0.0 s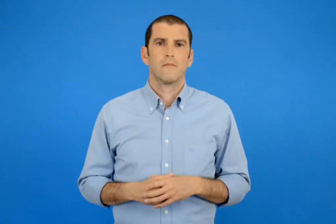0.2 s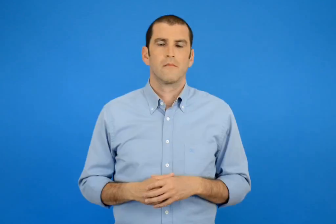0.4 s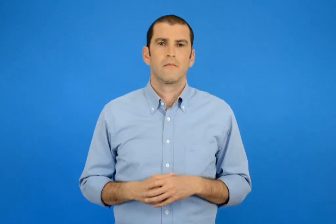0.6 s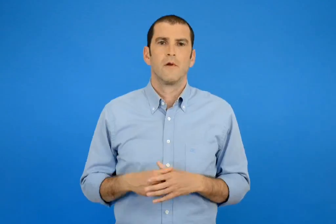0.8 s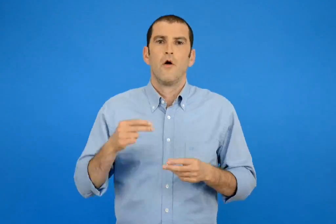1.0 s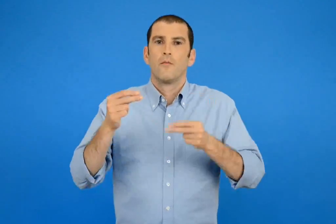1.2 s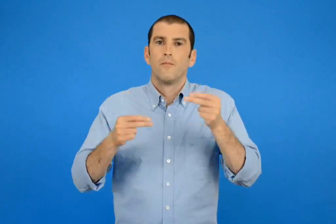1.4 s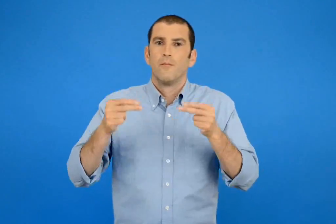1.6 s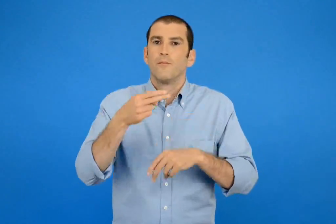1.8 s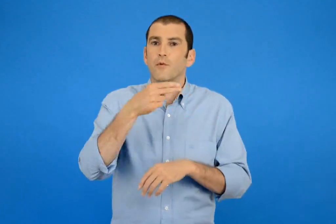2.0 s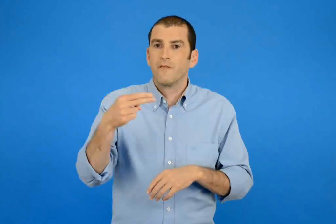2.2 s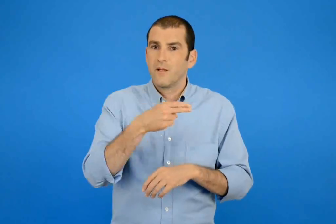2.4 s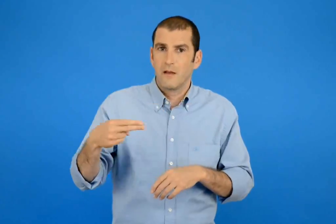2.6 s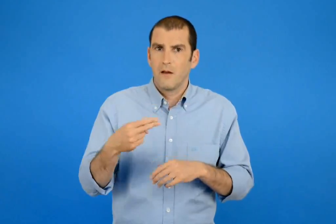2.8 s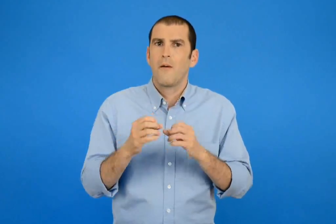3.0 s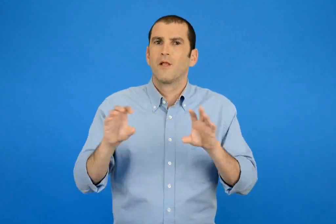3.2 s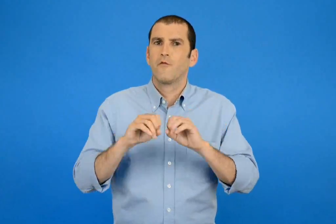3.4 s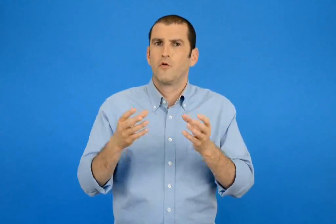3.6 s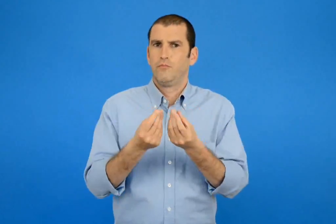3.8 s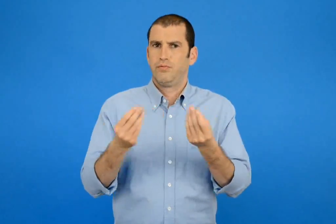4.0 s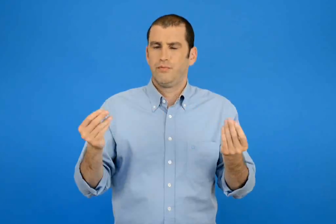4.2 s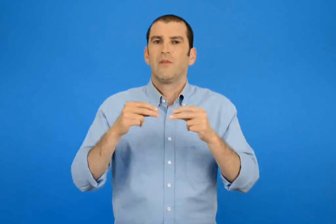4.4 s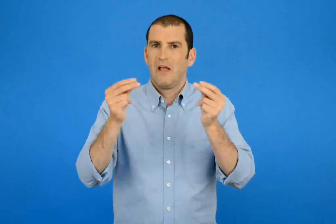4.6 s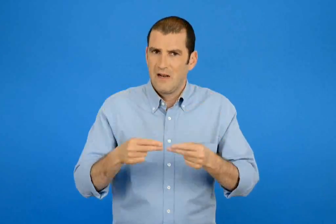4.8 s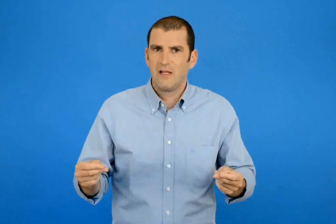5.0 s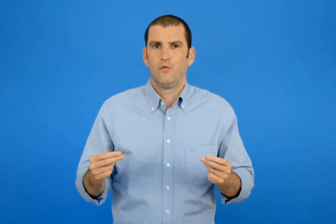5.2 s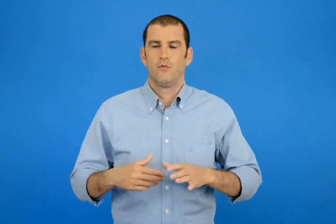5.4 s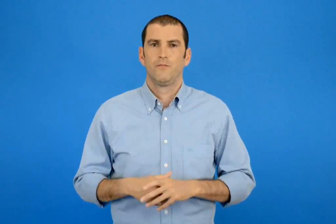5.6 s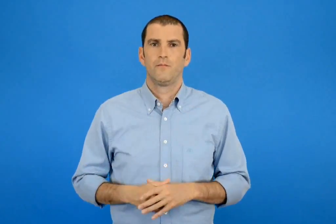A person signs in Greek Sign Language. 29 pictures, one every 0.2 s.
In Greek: λύνω προβλήματα με πολλές πληροφορίες
